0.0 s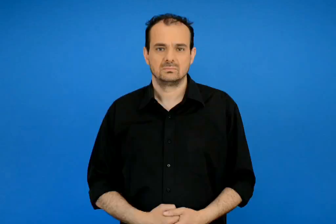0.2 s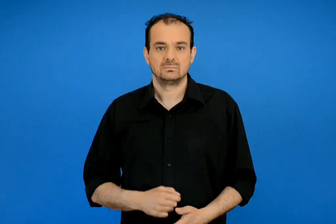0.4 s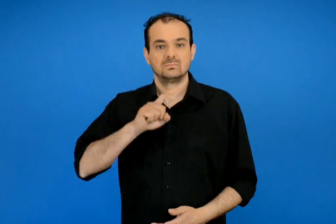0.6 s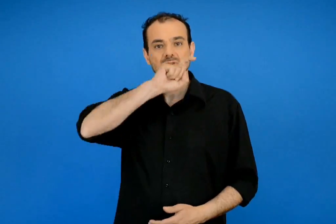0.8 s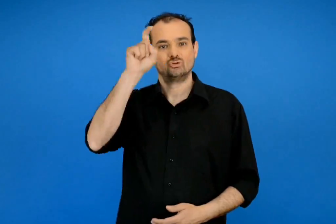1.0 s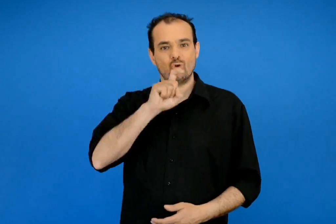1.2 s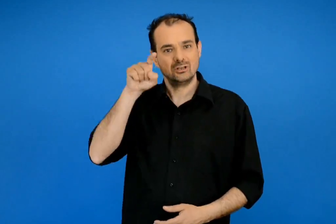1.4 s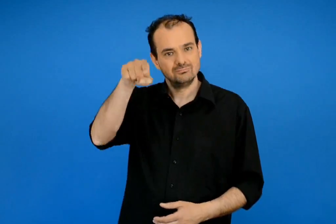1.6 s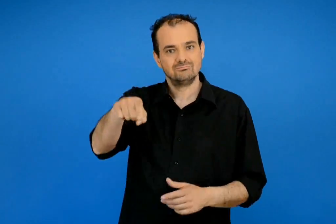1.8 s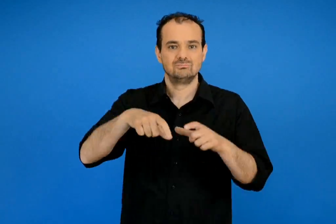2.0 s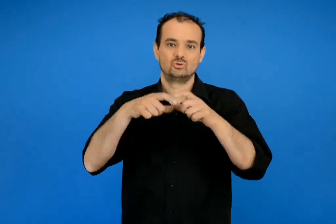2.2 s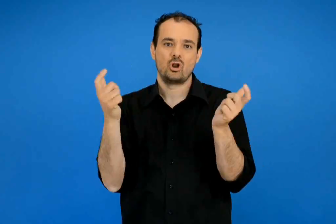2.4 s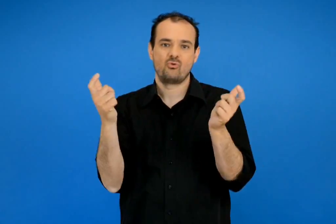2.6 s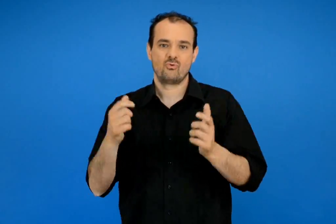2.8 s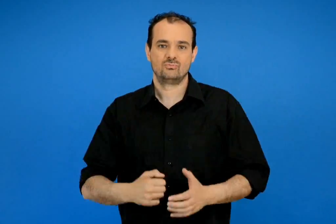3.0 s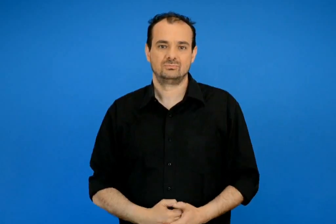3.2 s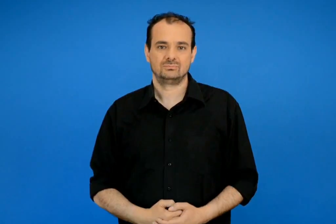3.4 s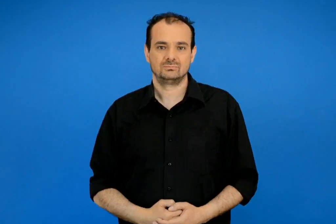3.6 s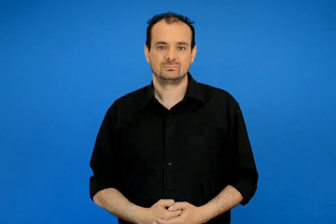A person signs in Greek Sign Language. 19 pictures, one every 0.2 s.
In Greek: τη ζωή στο σχολείο
